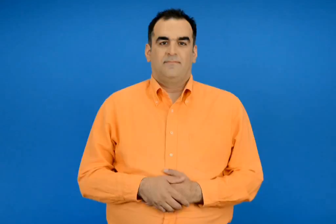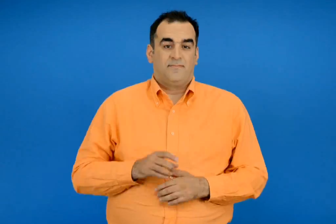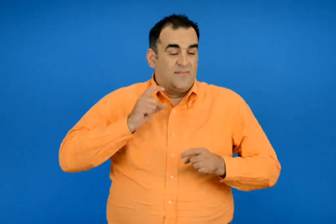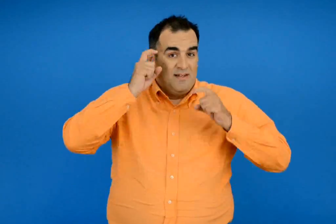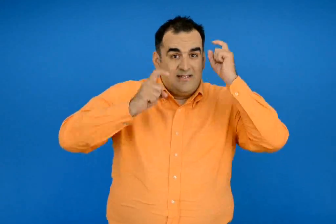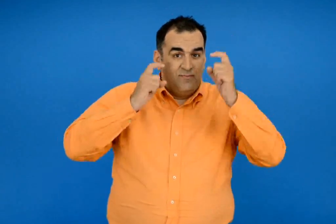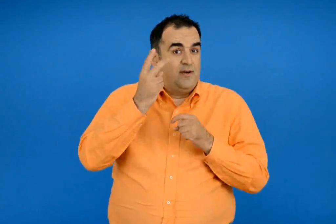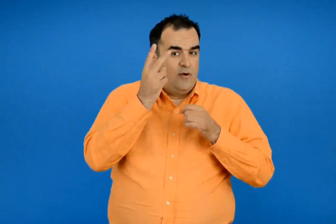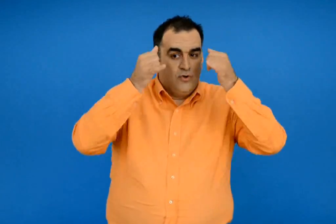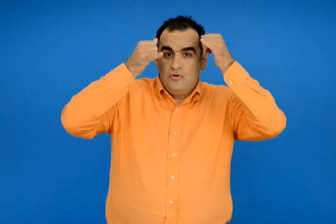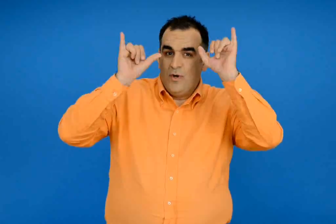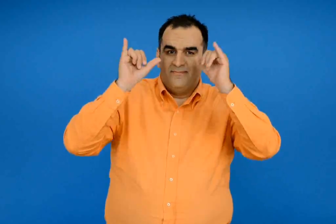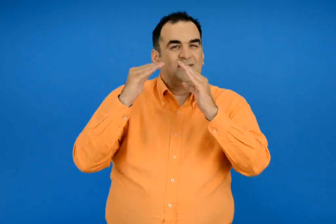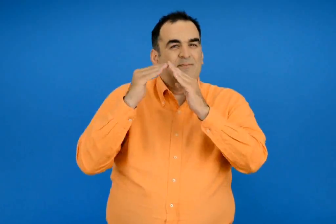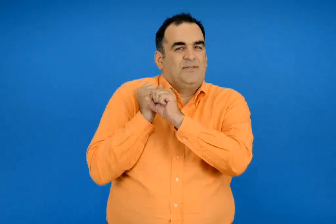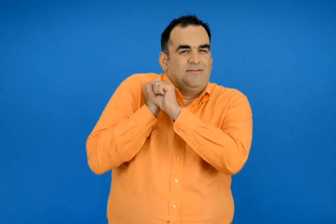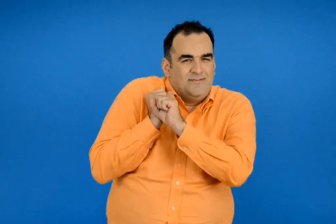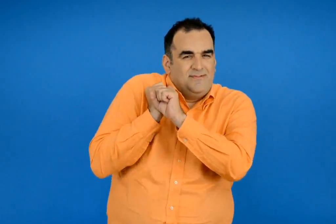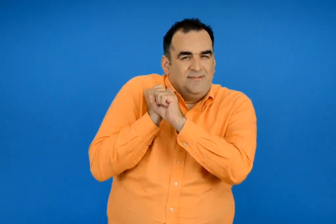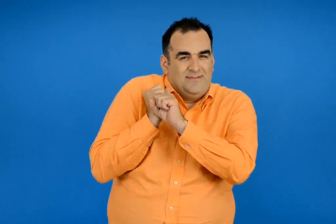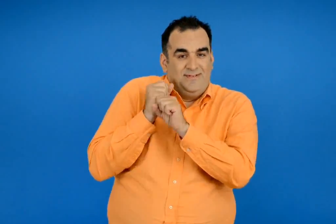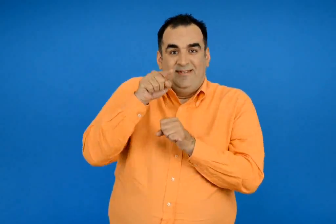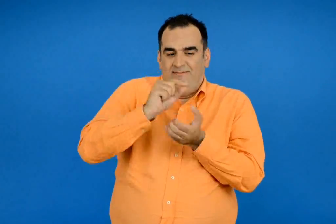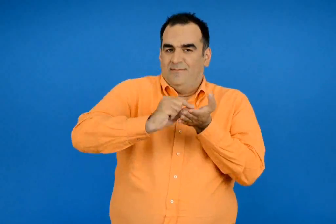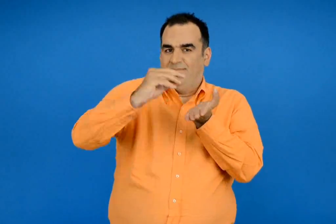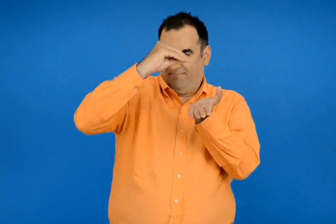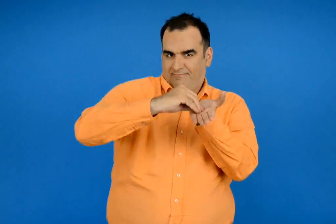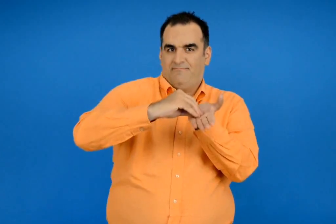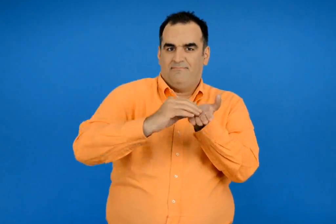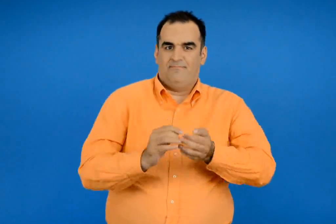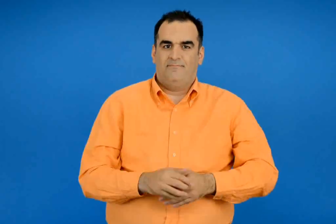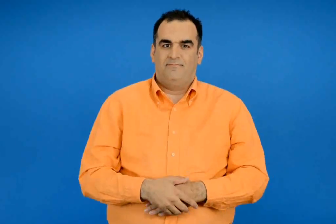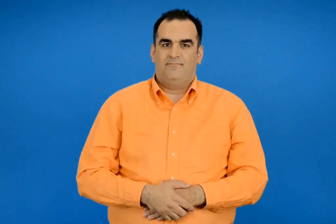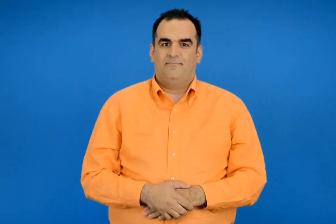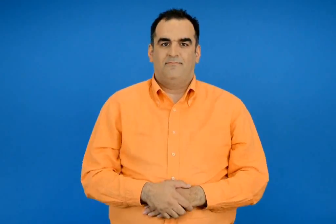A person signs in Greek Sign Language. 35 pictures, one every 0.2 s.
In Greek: σκέφτομαι δυο ζώα που κουβαλούν το σπίτι τους μαζί τους και γραφώ ποια είναι
